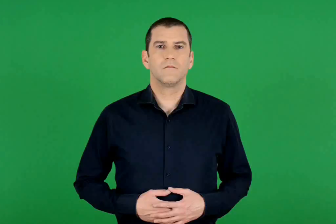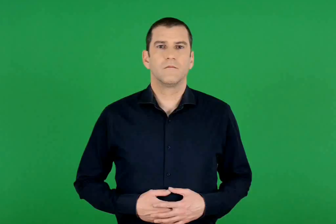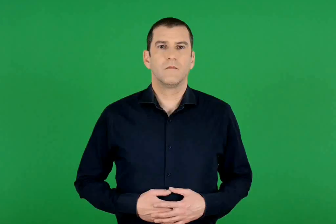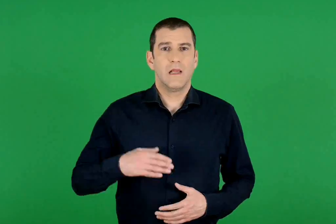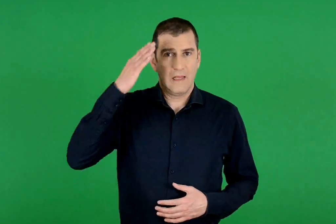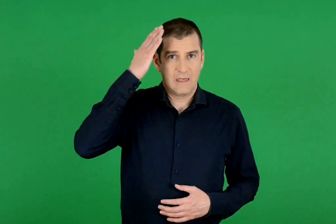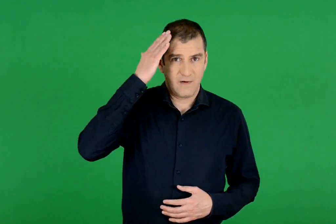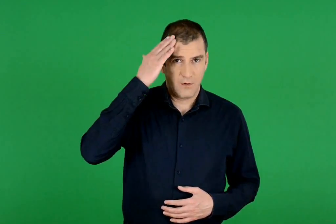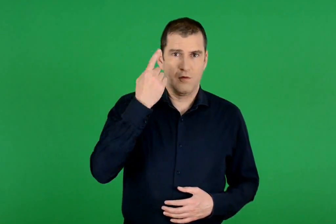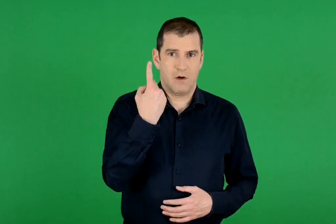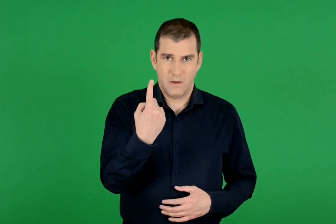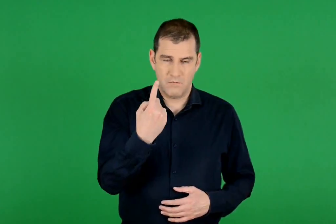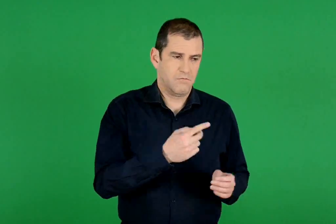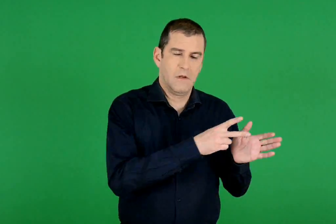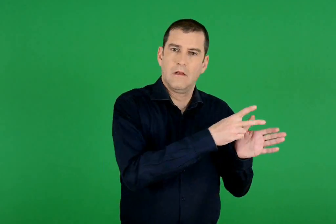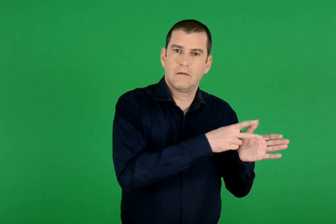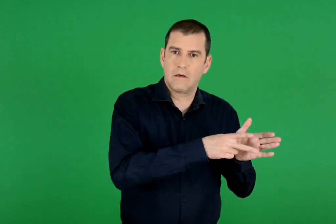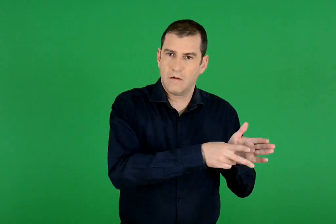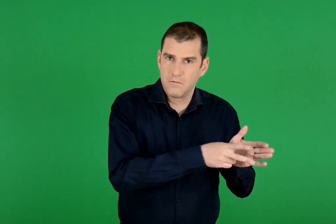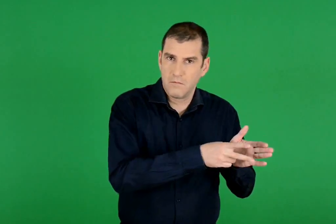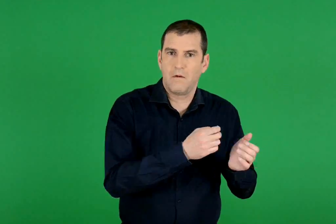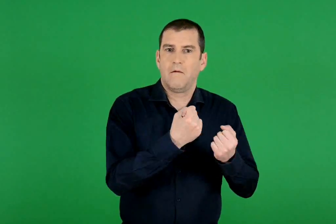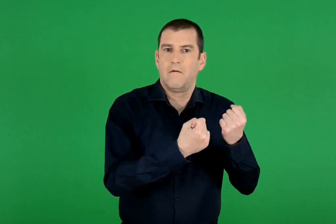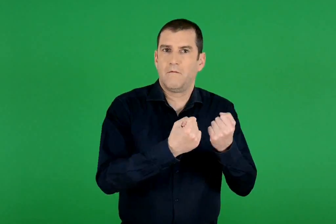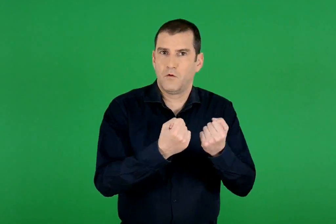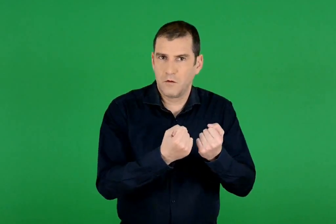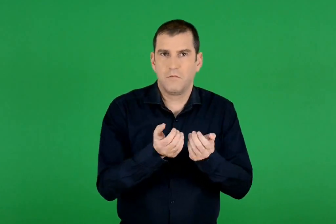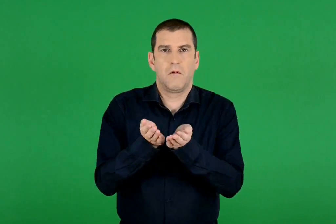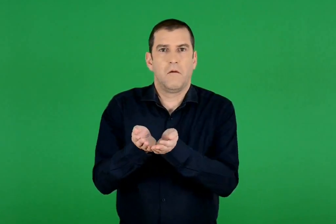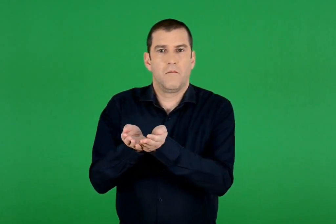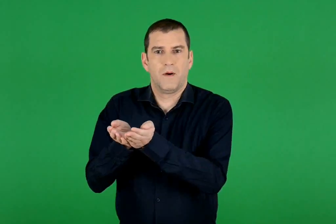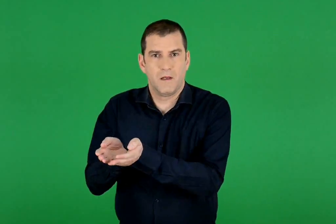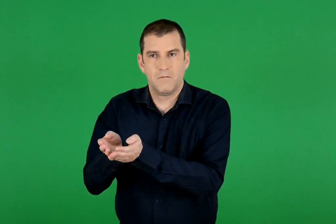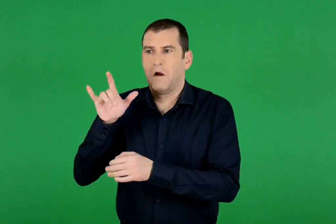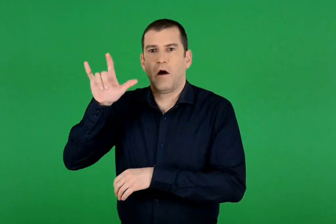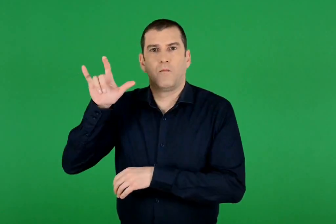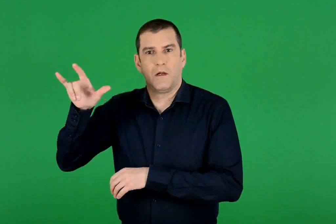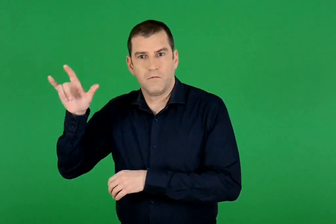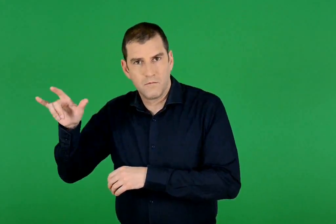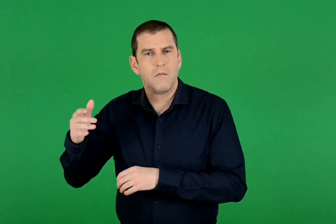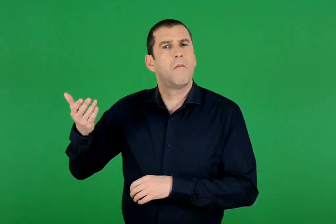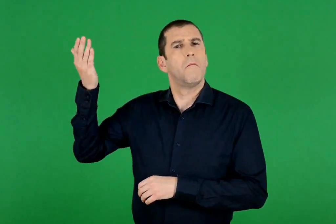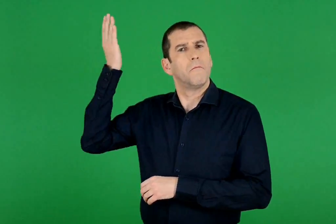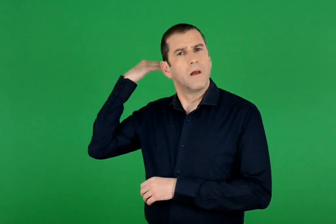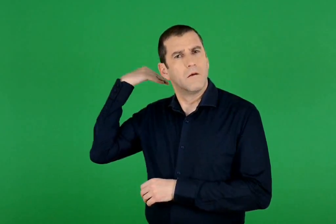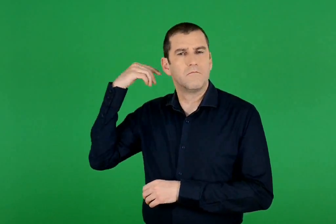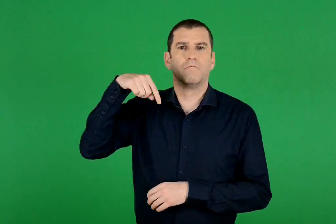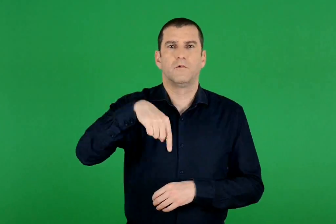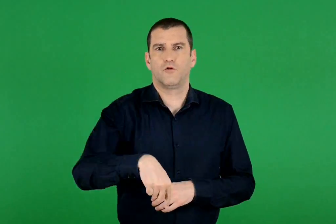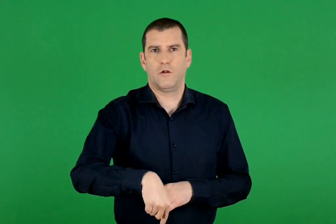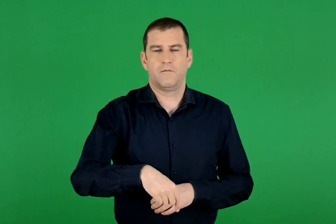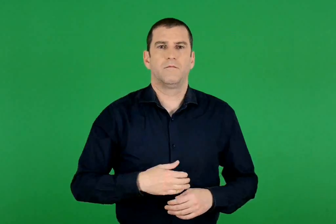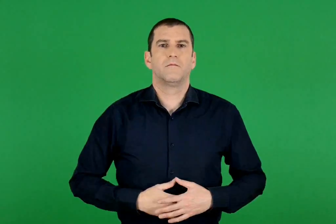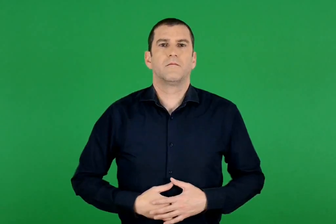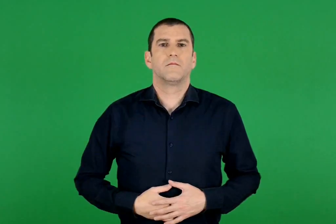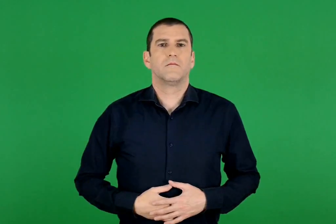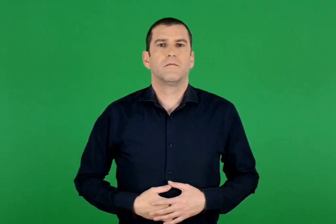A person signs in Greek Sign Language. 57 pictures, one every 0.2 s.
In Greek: κεφάλαιο 1. τρένα , αυτοκίνητα , πλοία , αεροπλάνα άλλοτε και τώρα
